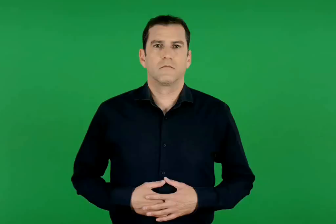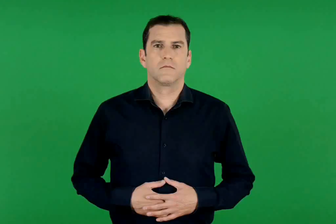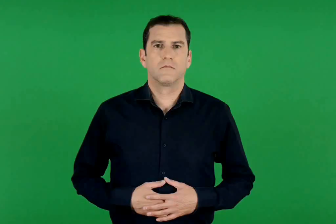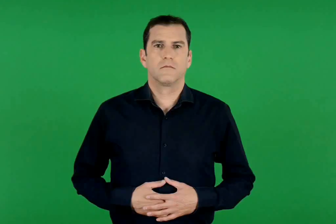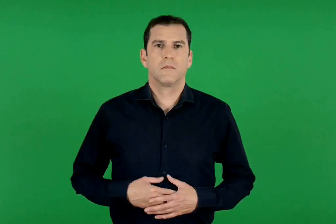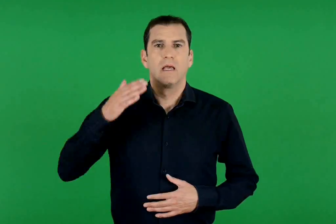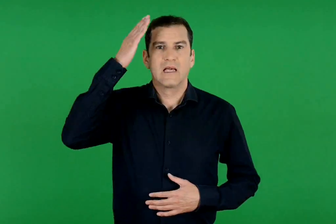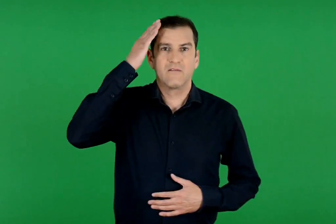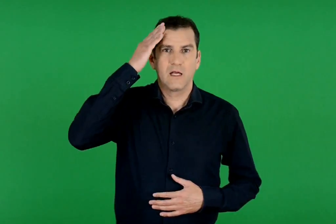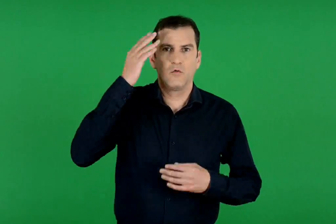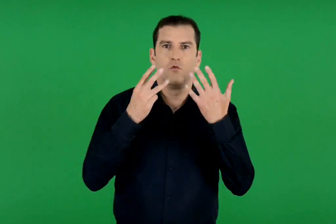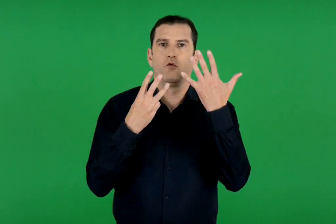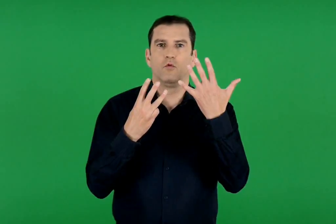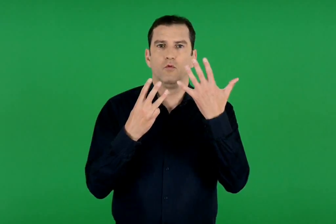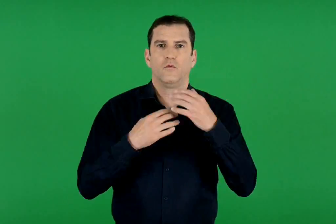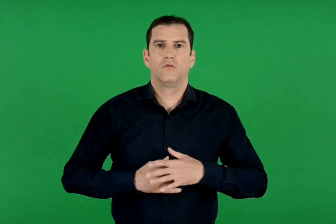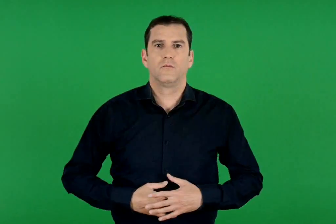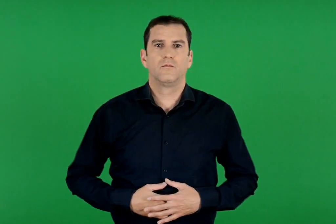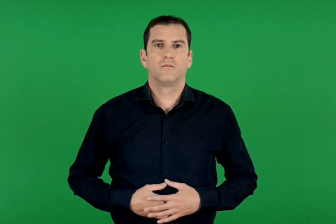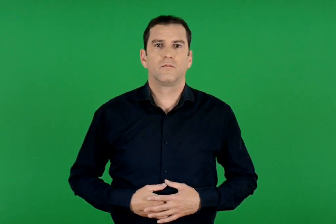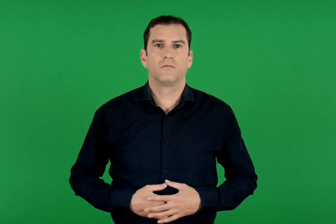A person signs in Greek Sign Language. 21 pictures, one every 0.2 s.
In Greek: κεφάλαιο 8
